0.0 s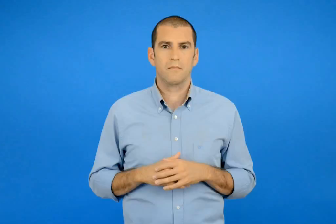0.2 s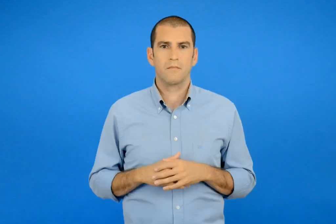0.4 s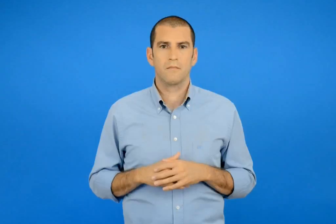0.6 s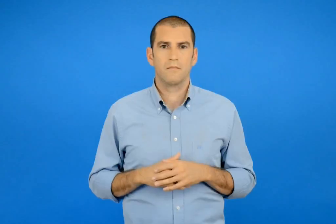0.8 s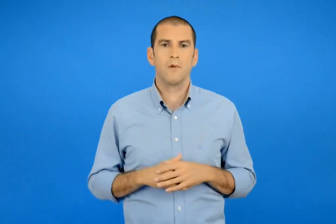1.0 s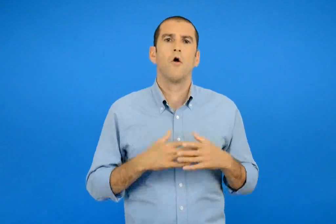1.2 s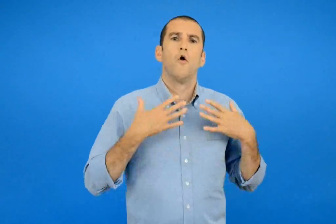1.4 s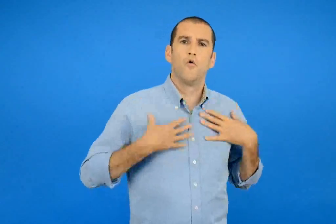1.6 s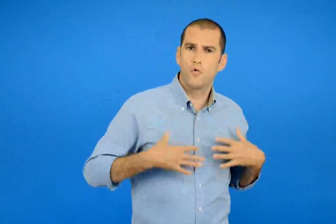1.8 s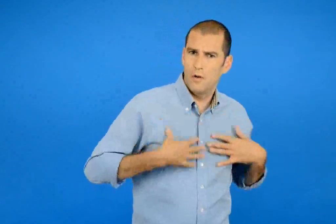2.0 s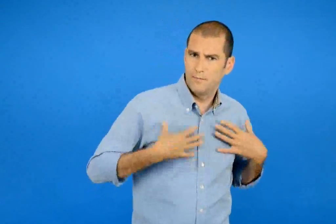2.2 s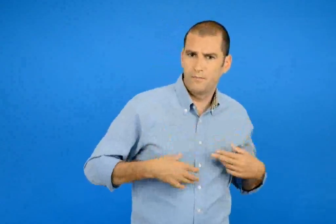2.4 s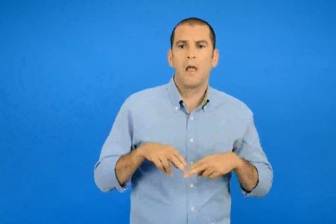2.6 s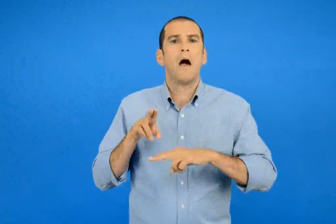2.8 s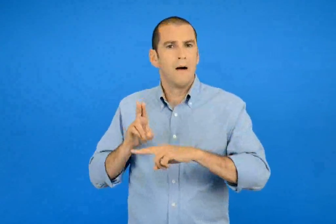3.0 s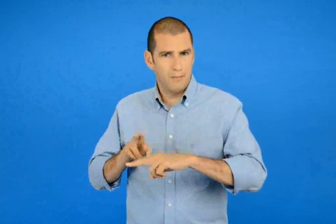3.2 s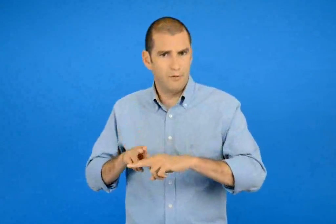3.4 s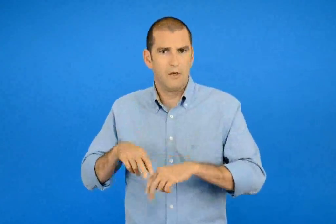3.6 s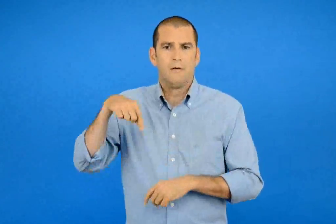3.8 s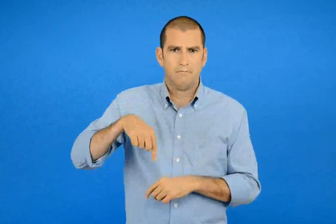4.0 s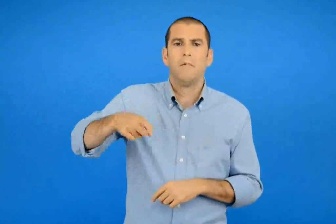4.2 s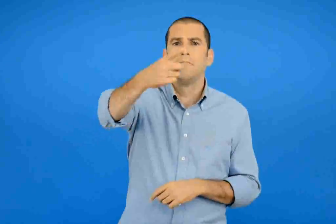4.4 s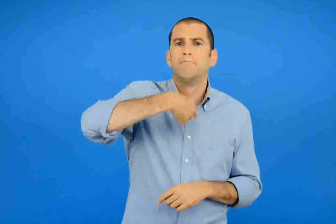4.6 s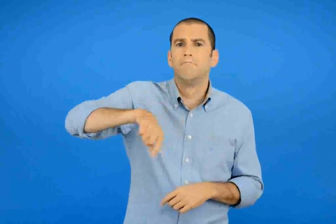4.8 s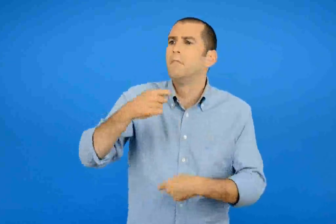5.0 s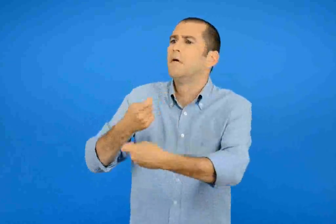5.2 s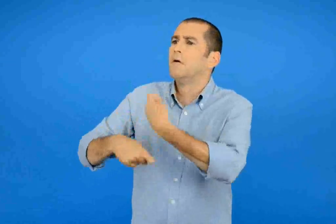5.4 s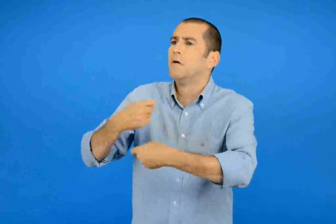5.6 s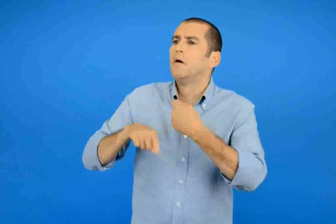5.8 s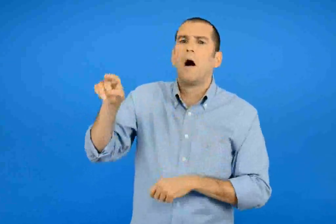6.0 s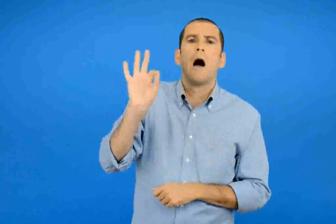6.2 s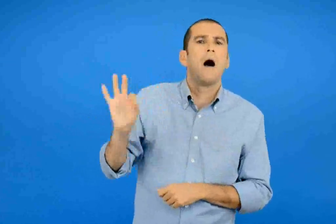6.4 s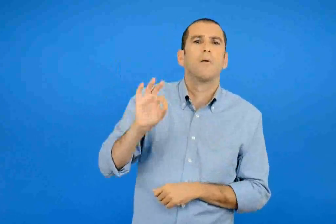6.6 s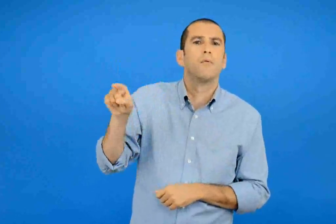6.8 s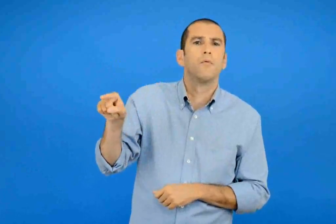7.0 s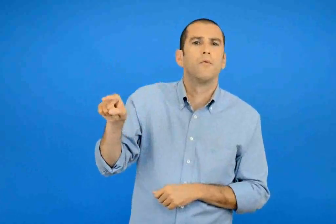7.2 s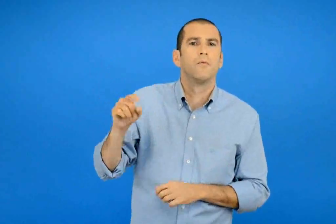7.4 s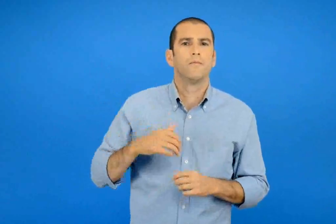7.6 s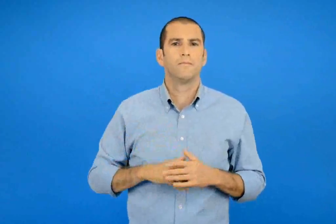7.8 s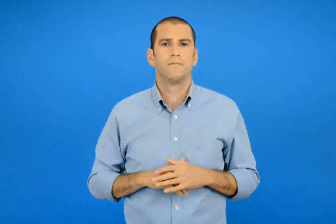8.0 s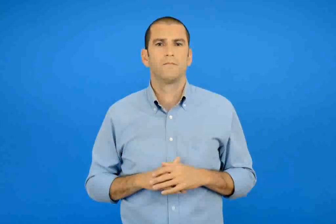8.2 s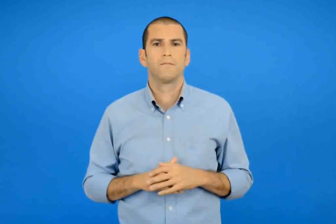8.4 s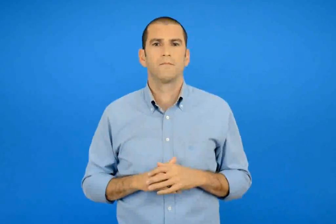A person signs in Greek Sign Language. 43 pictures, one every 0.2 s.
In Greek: από που αγοράζουμε σήμερα ρούχα και παπούτσια ;
